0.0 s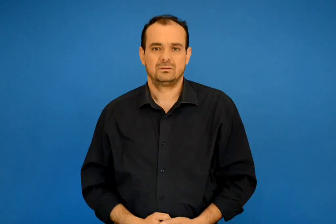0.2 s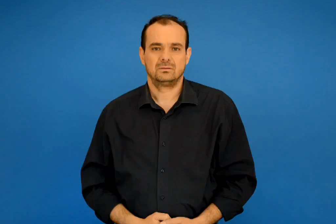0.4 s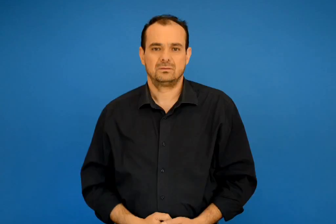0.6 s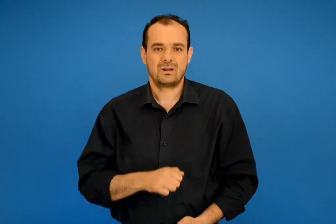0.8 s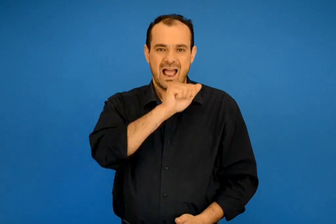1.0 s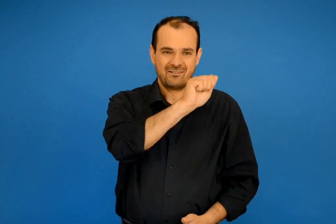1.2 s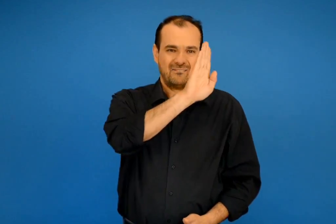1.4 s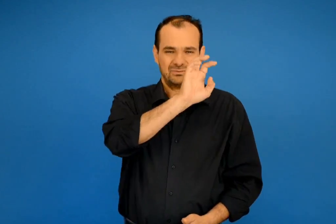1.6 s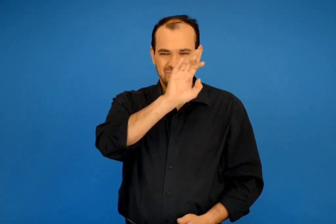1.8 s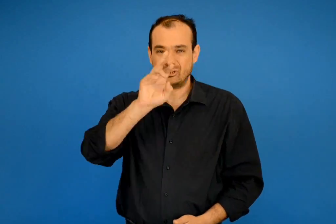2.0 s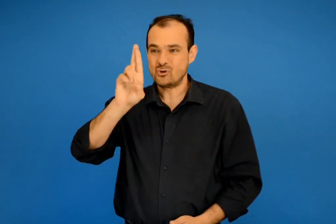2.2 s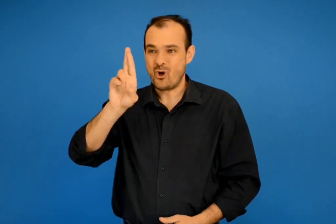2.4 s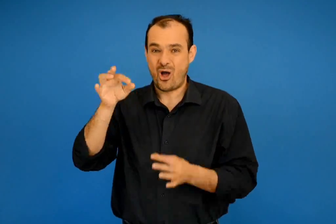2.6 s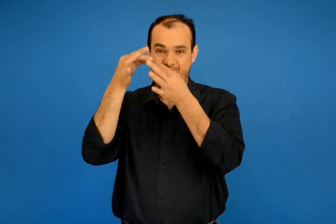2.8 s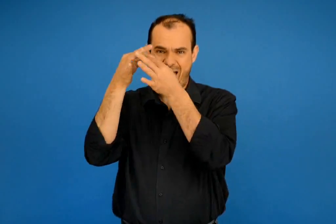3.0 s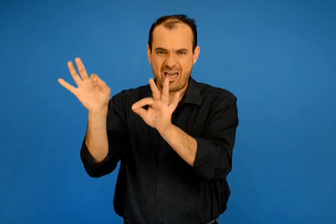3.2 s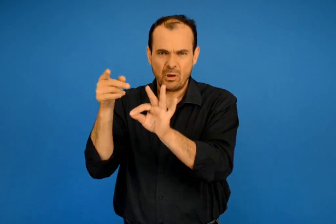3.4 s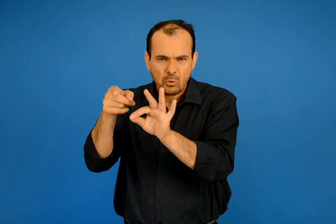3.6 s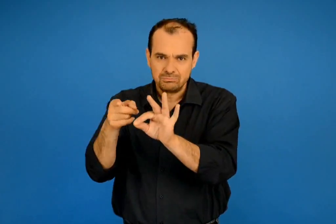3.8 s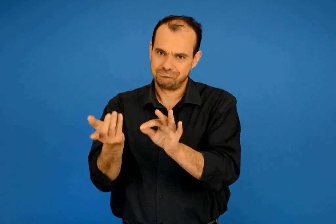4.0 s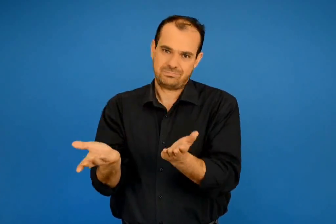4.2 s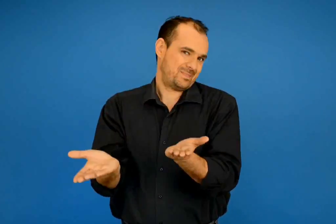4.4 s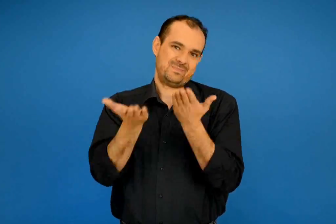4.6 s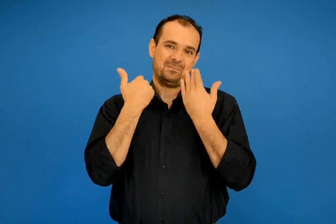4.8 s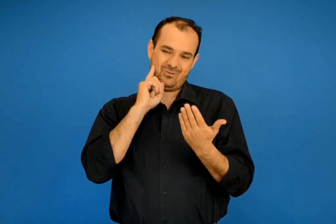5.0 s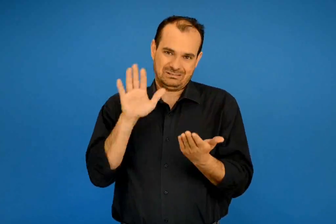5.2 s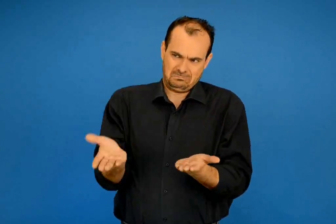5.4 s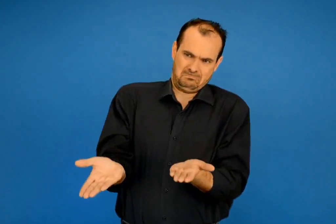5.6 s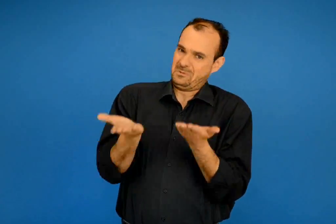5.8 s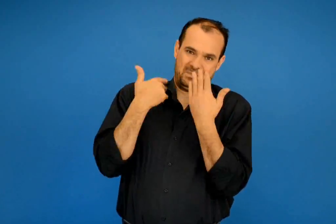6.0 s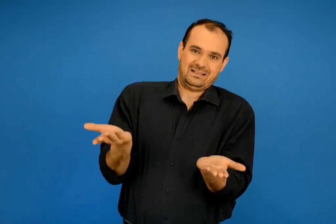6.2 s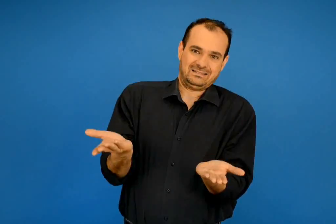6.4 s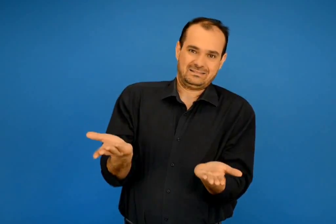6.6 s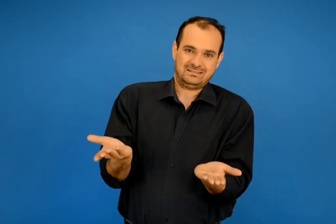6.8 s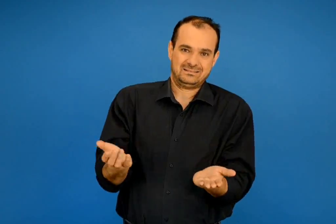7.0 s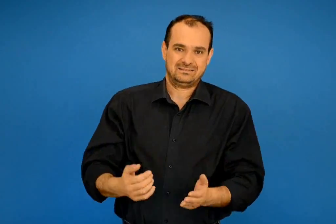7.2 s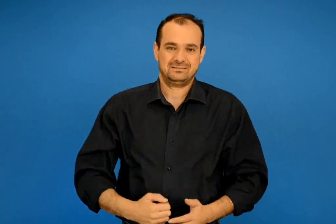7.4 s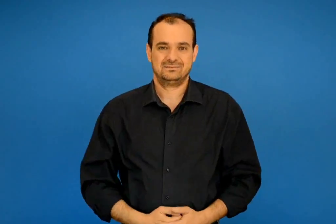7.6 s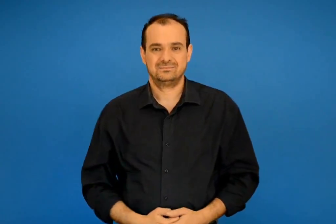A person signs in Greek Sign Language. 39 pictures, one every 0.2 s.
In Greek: αλφάβητα δίχως ρο που θα βρεις κατερινιώ ;
